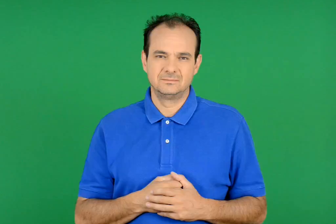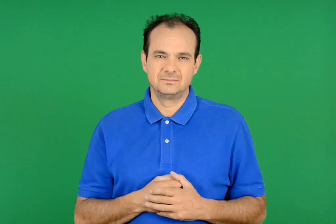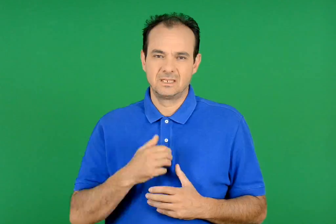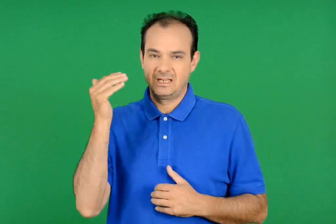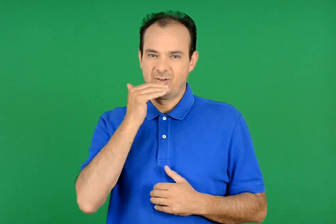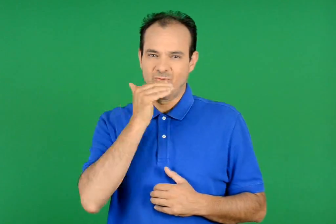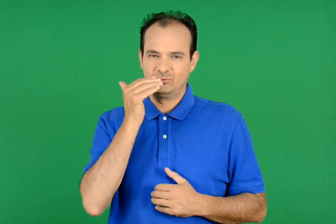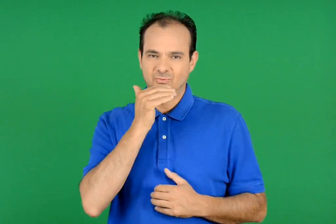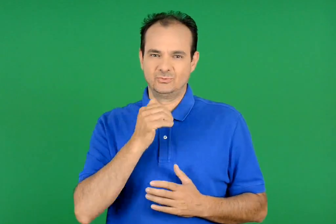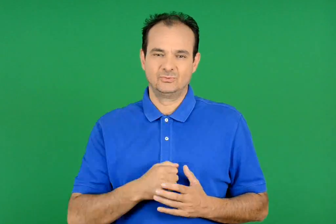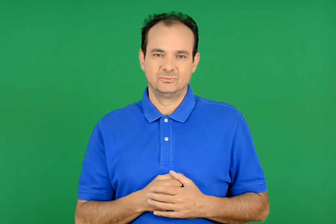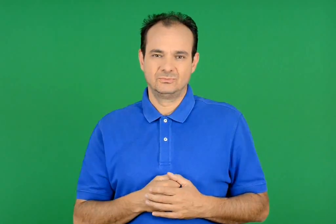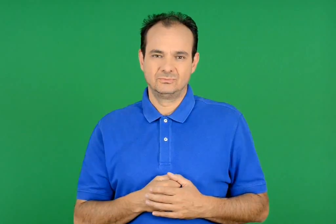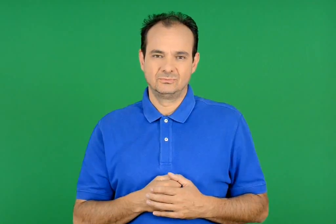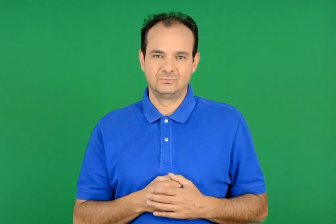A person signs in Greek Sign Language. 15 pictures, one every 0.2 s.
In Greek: γρήγορος
